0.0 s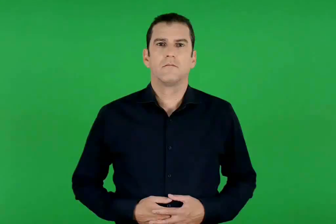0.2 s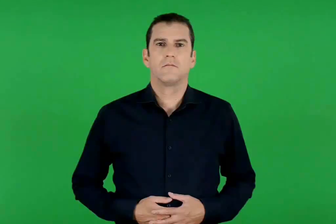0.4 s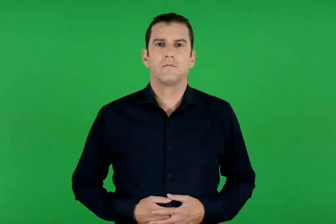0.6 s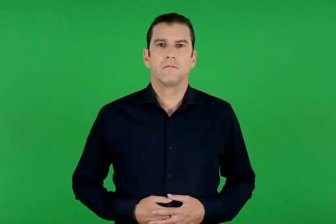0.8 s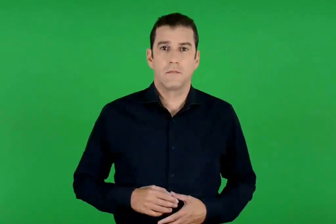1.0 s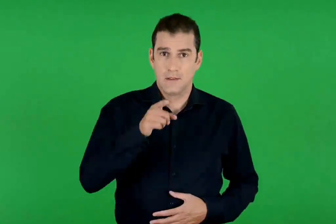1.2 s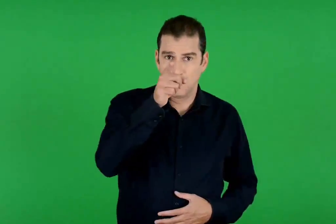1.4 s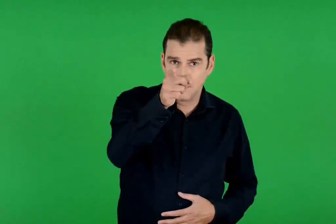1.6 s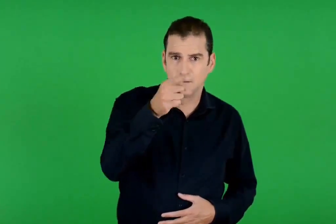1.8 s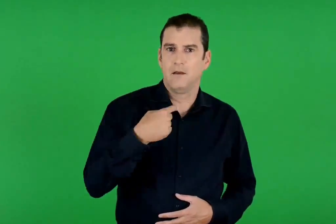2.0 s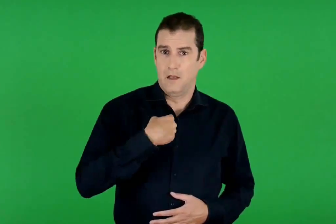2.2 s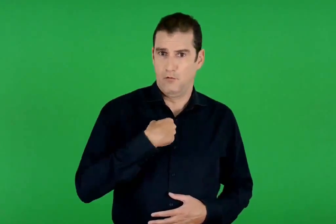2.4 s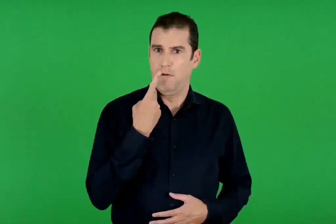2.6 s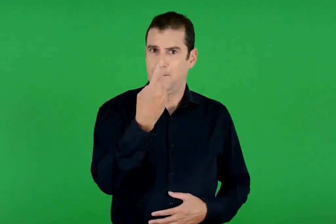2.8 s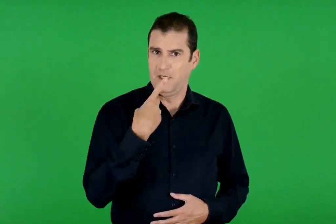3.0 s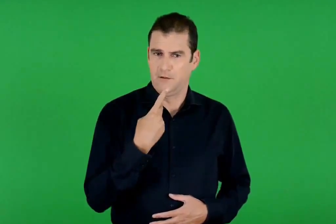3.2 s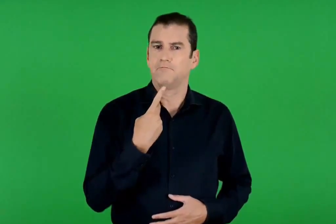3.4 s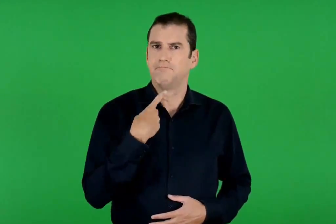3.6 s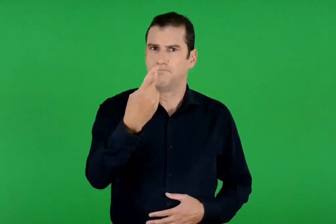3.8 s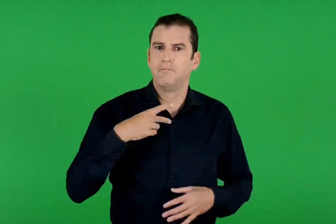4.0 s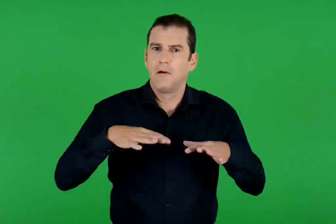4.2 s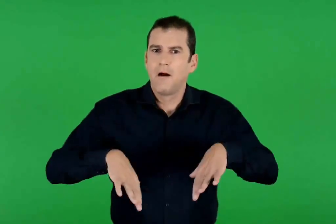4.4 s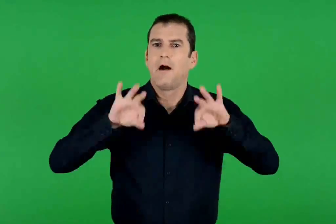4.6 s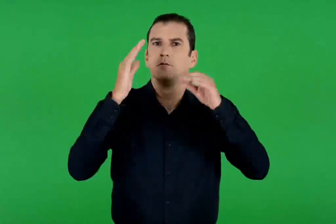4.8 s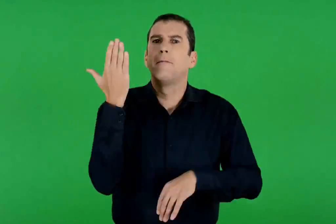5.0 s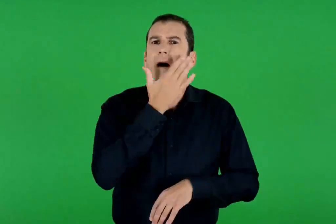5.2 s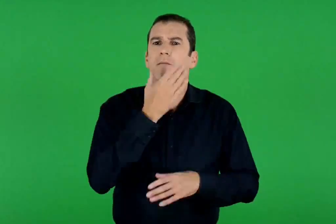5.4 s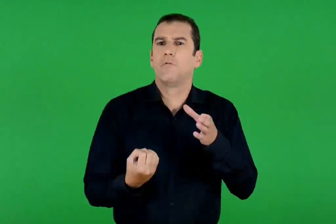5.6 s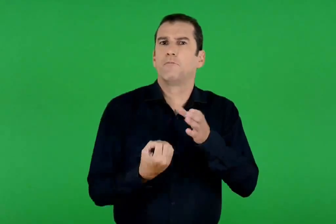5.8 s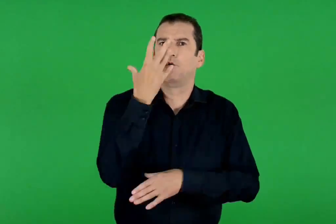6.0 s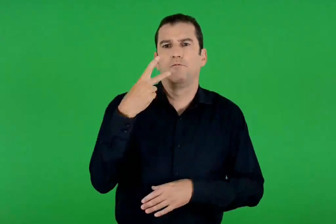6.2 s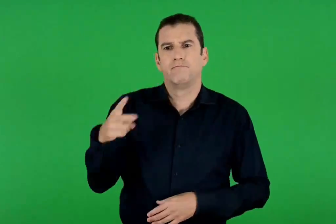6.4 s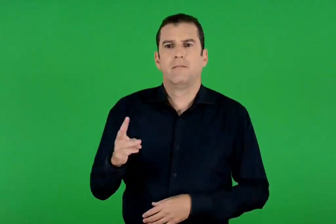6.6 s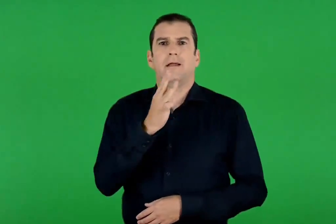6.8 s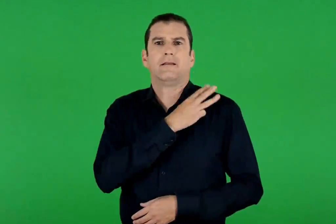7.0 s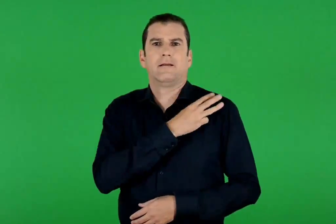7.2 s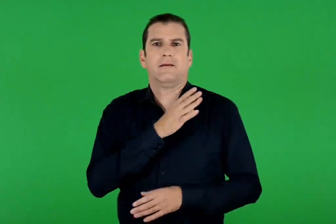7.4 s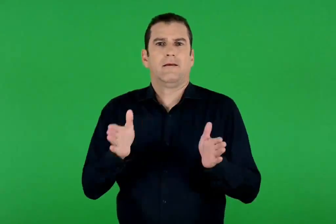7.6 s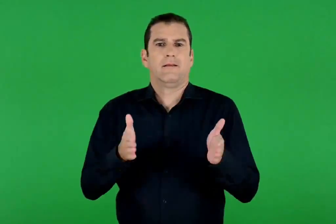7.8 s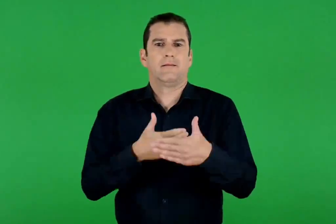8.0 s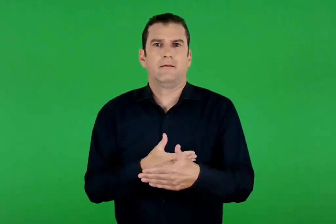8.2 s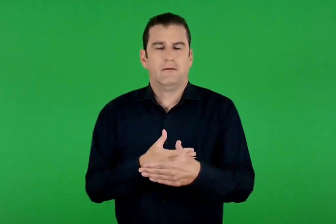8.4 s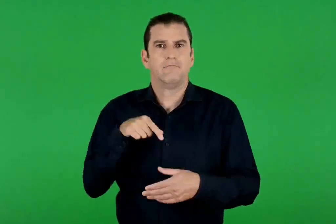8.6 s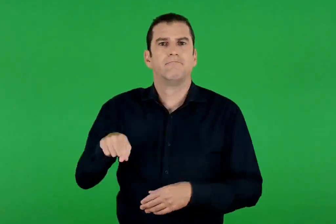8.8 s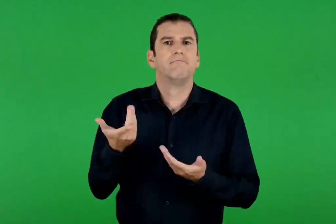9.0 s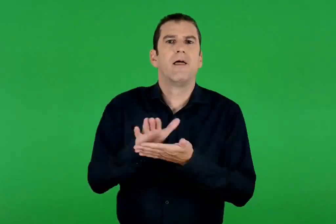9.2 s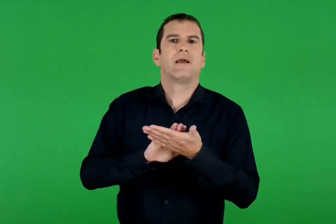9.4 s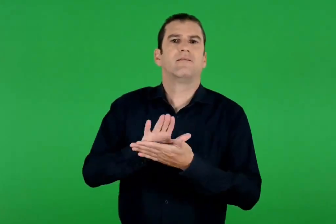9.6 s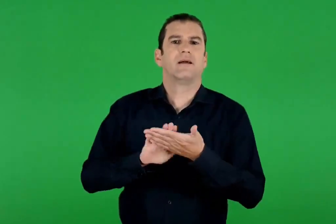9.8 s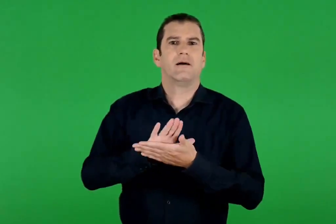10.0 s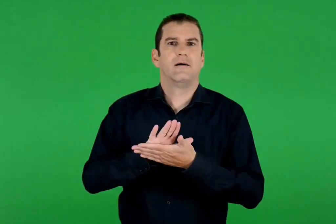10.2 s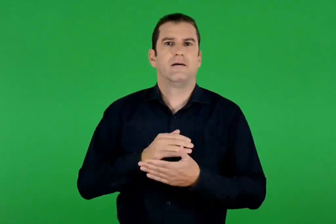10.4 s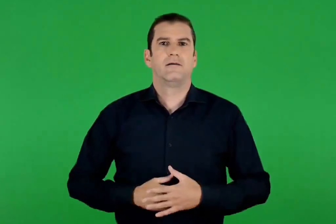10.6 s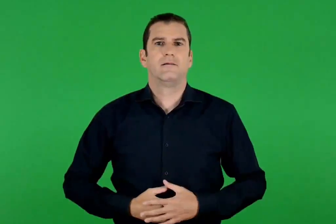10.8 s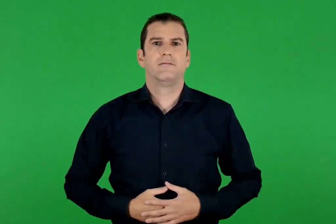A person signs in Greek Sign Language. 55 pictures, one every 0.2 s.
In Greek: εσύ κι εγώ μαζί , θα αρχίσουμε το καινούριο μάθημα της τρίτης τάξης τα θρησκευτικά
